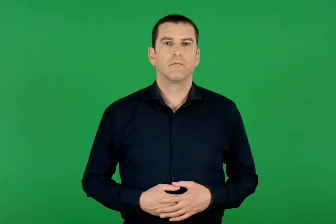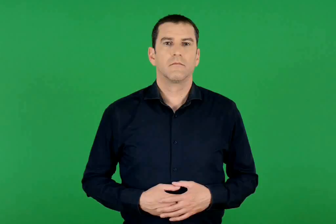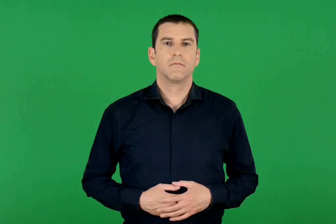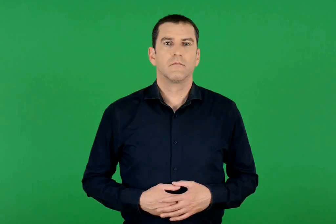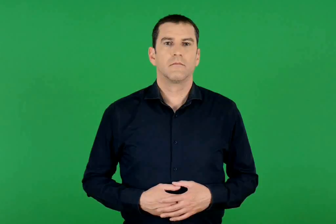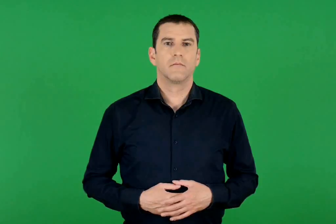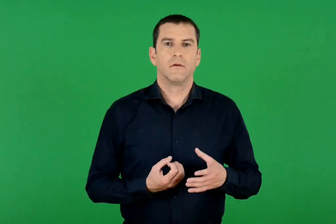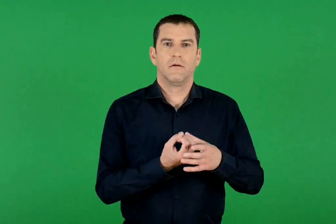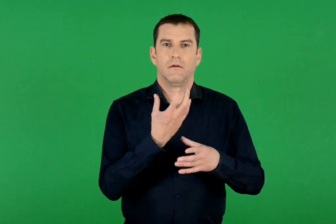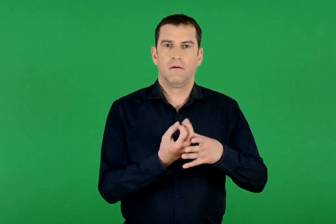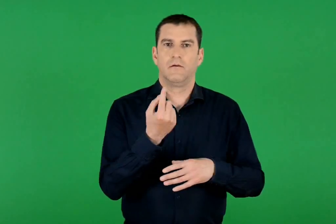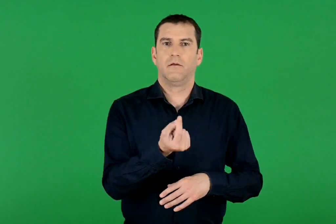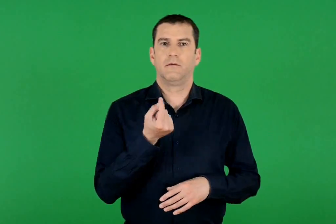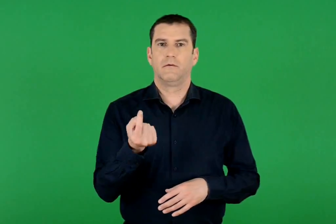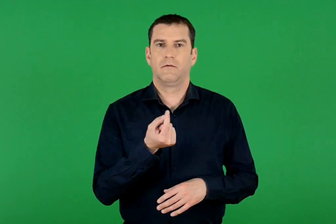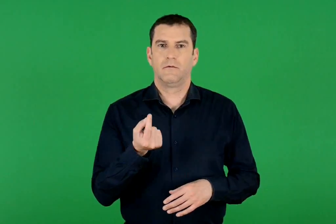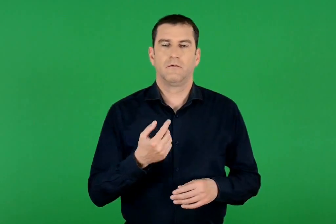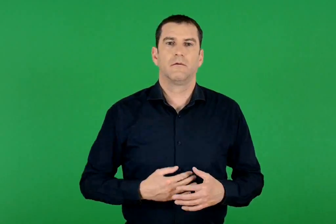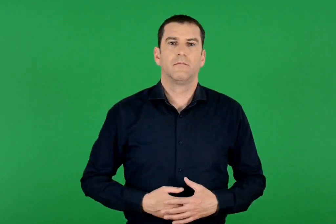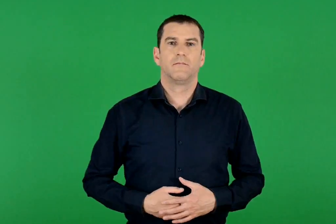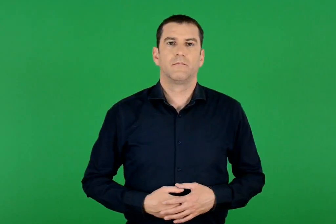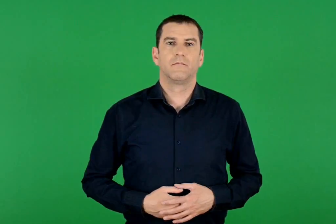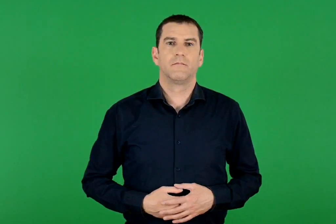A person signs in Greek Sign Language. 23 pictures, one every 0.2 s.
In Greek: ειδήσεις
